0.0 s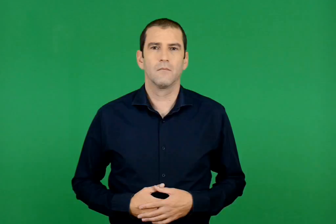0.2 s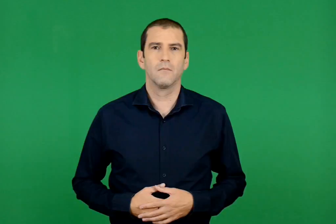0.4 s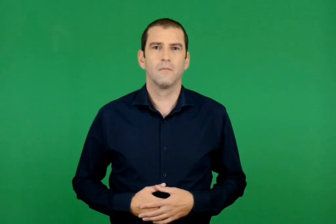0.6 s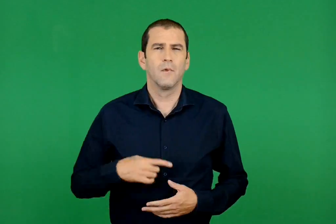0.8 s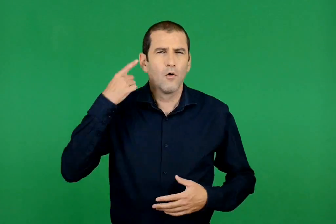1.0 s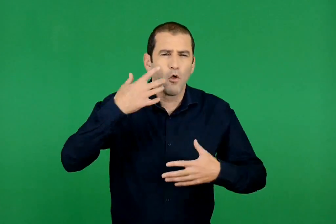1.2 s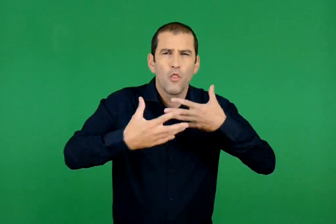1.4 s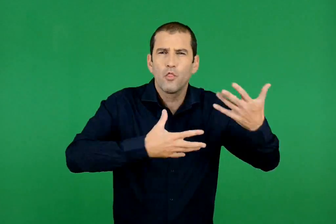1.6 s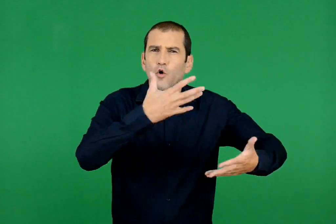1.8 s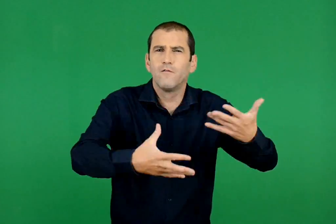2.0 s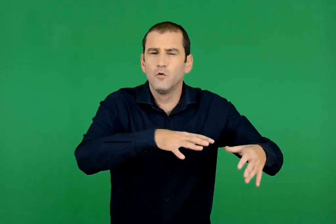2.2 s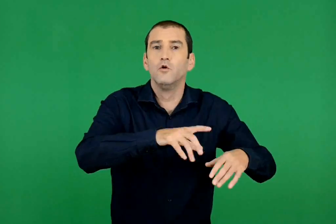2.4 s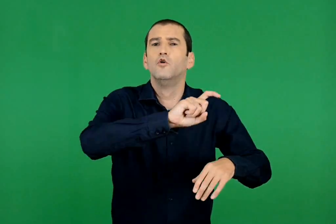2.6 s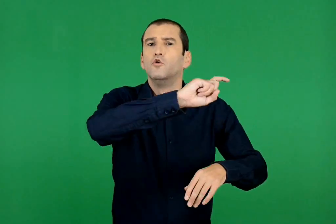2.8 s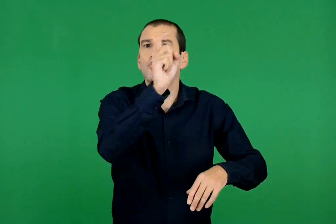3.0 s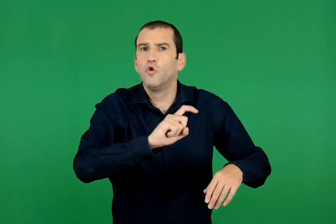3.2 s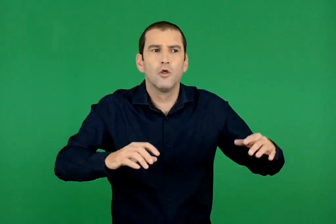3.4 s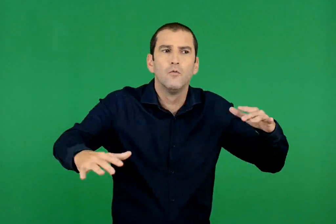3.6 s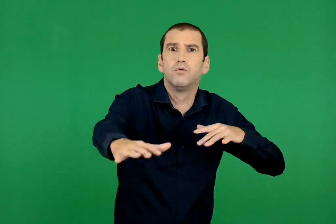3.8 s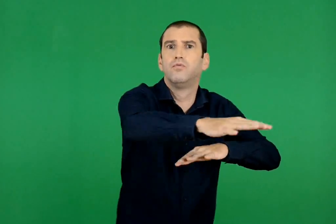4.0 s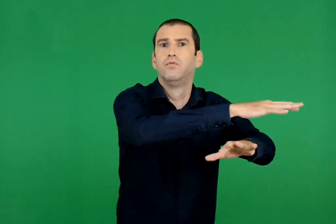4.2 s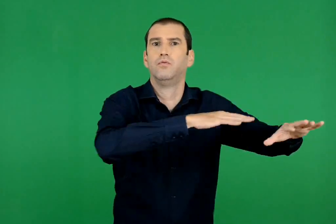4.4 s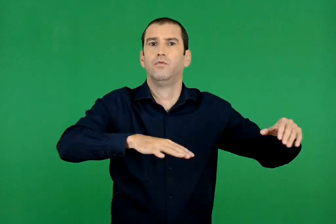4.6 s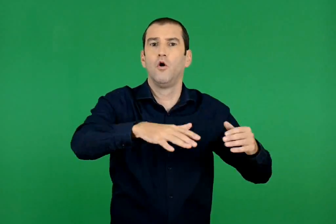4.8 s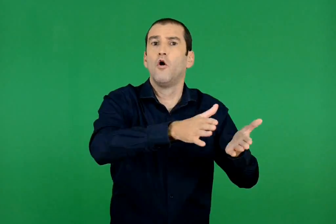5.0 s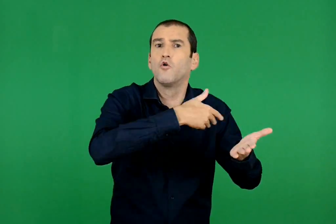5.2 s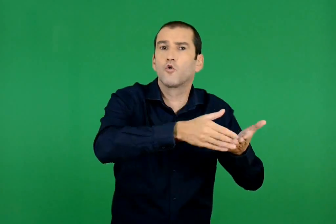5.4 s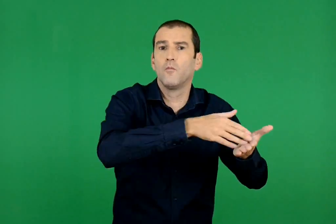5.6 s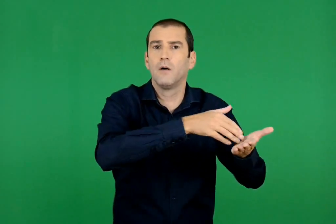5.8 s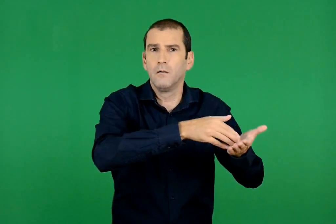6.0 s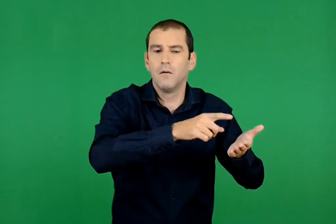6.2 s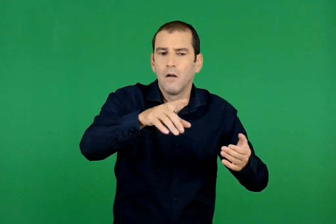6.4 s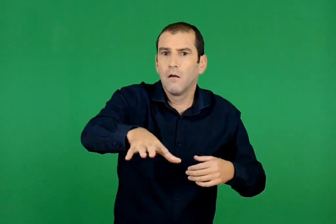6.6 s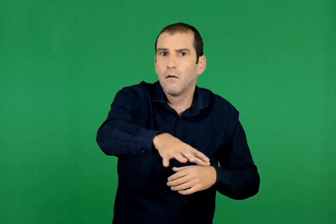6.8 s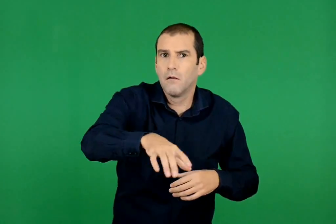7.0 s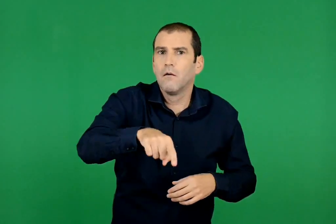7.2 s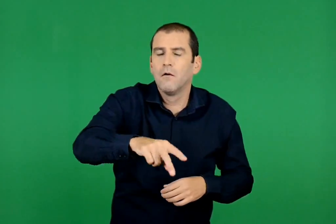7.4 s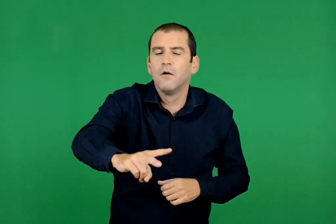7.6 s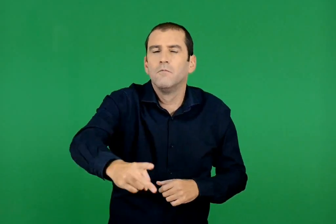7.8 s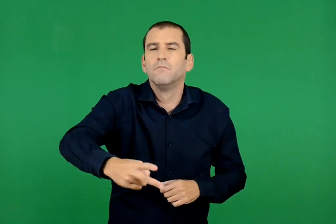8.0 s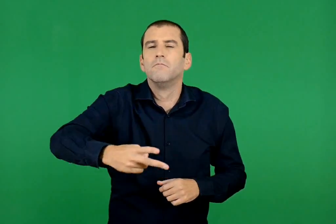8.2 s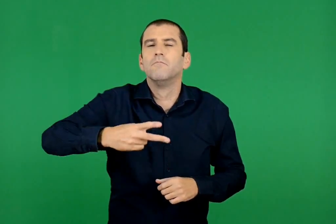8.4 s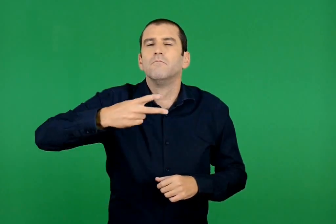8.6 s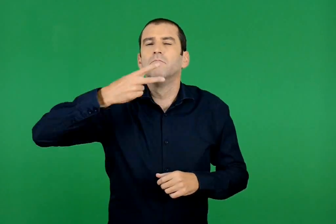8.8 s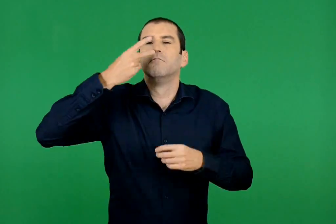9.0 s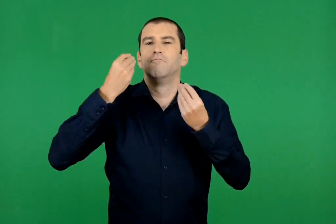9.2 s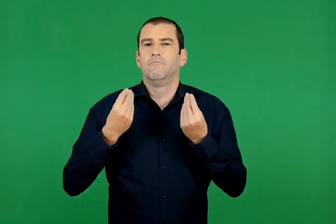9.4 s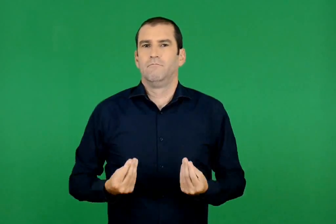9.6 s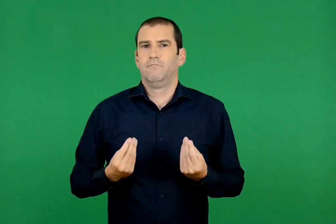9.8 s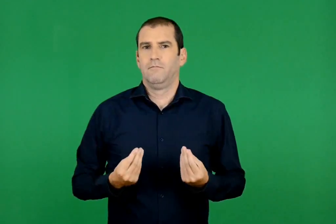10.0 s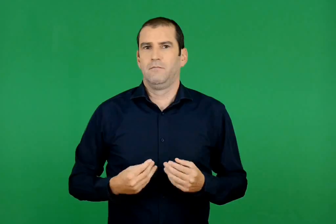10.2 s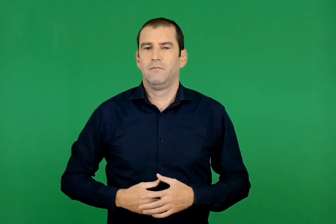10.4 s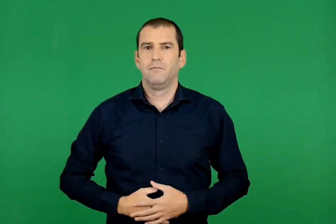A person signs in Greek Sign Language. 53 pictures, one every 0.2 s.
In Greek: τι θόρυβος , ζωή και κίνηση και χρώμα σε ένα μέρος λιγωνόσουν από τις μυρουδιές
